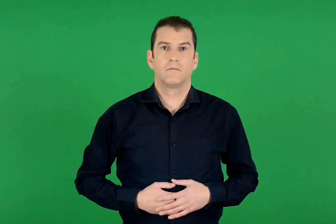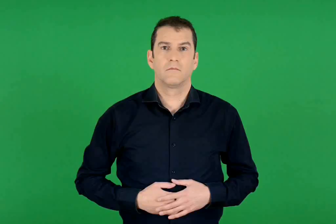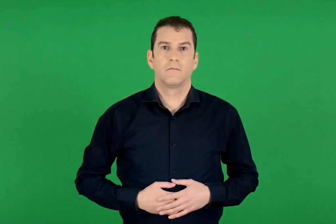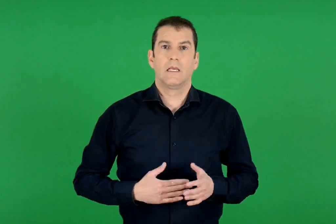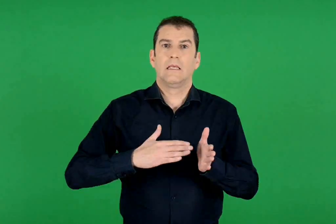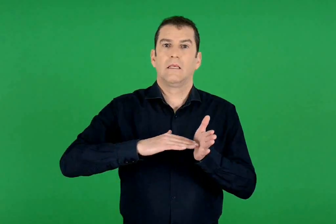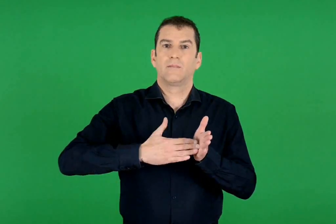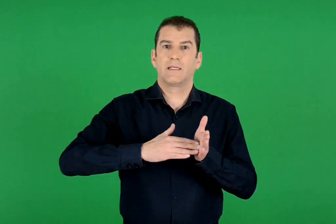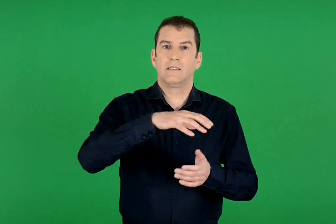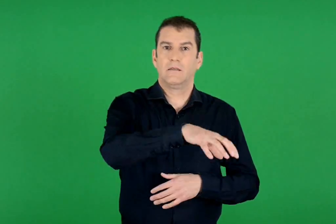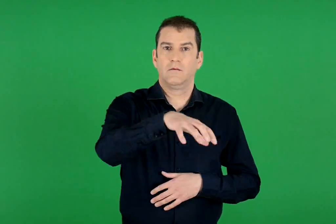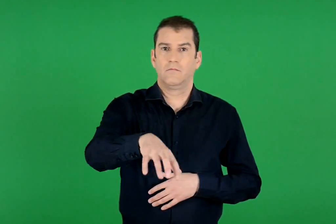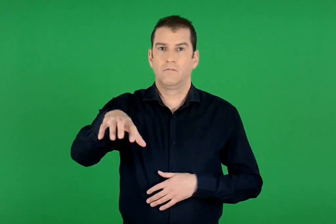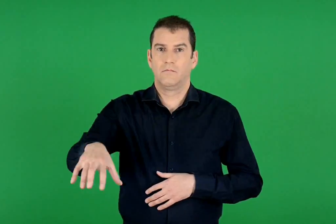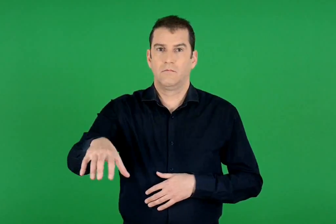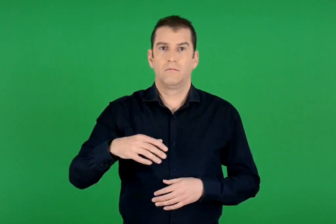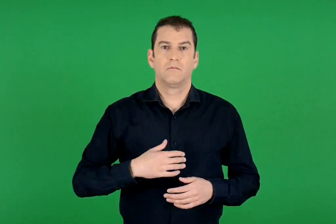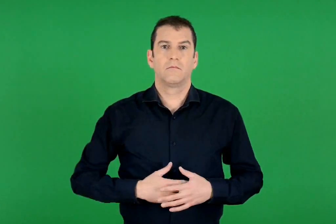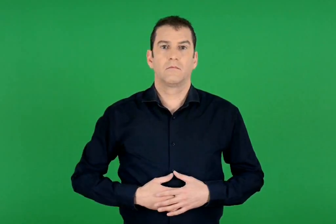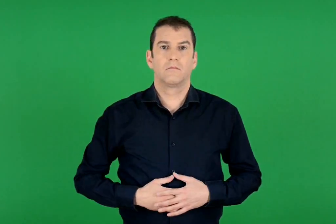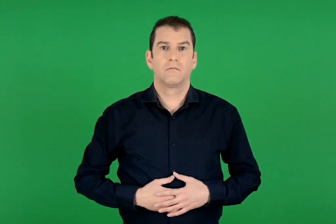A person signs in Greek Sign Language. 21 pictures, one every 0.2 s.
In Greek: υπηρεσίες
